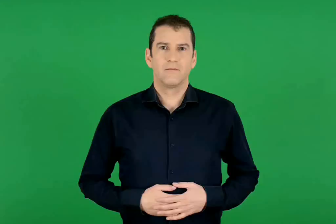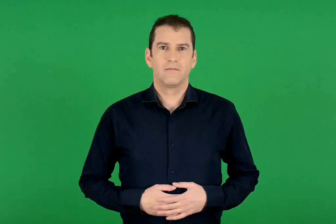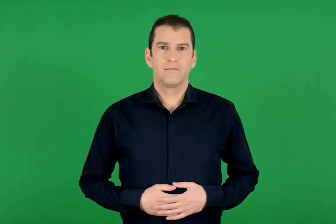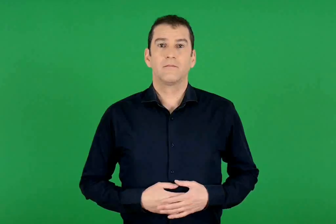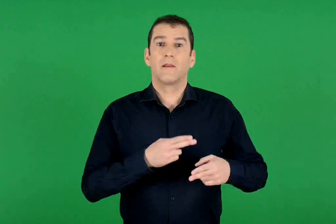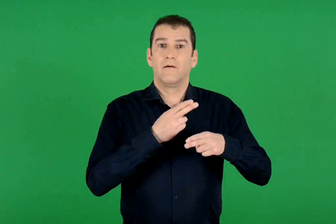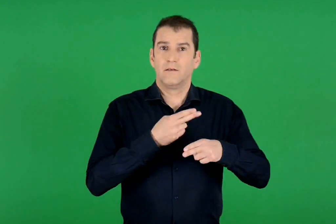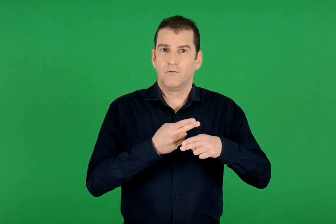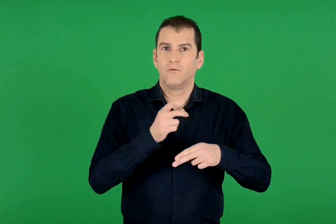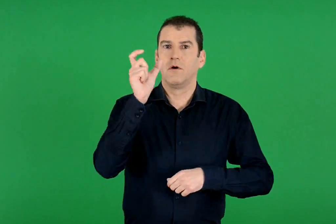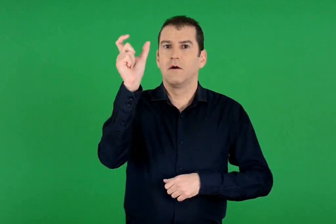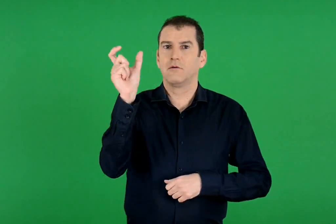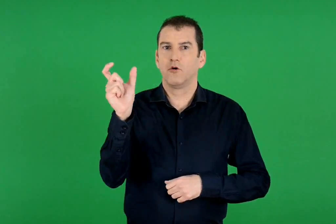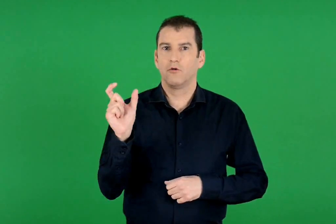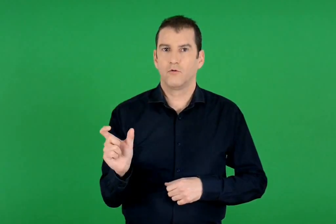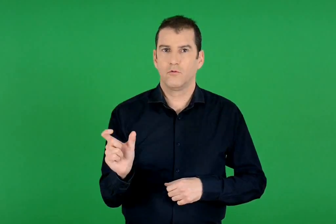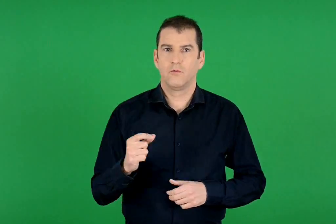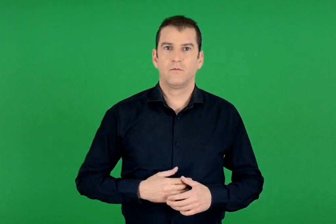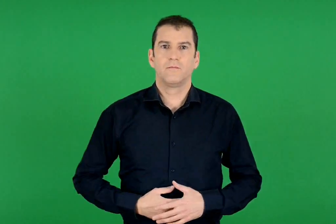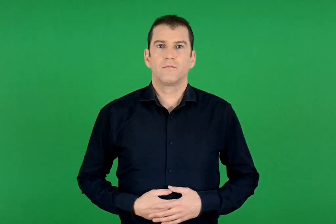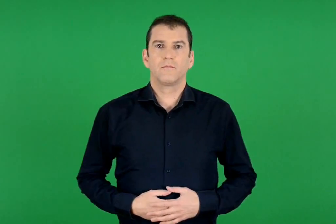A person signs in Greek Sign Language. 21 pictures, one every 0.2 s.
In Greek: βασικό λεξιλόγιο
